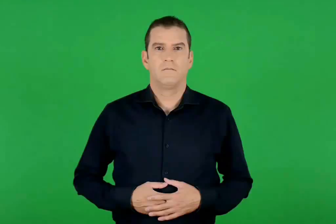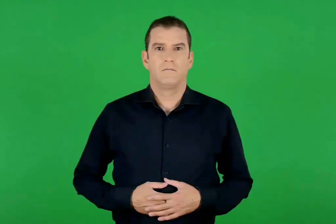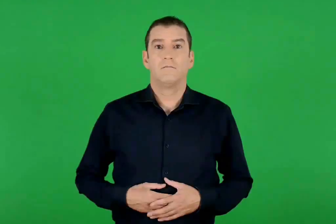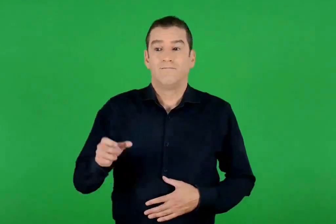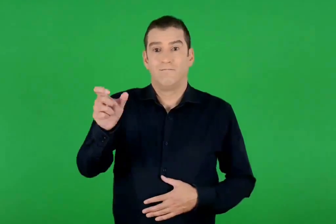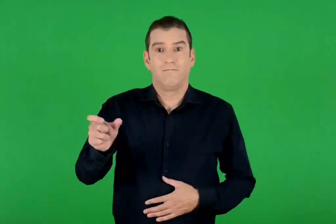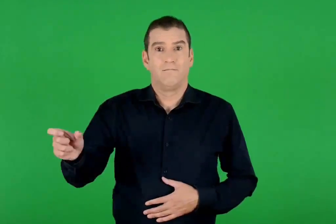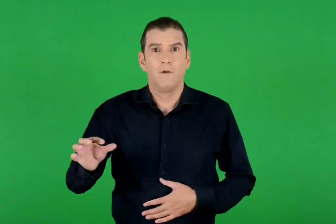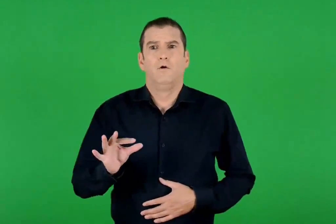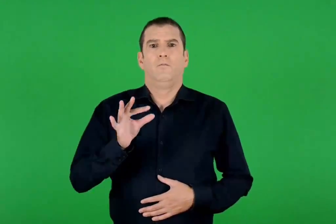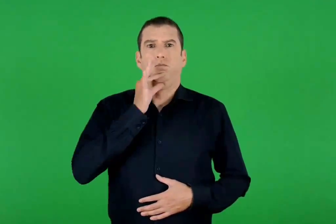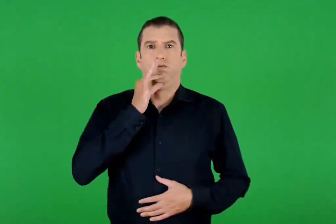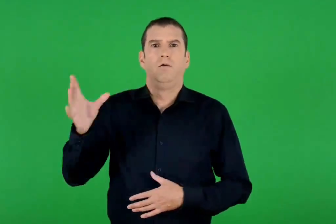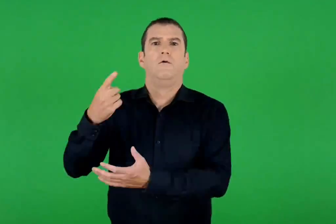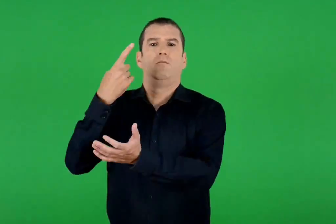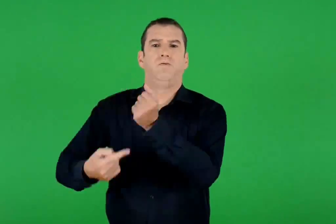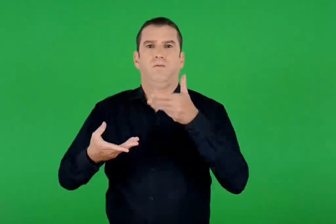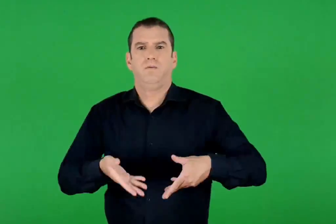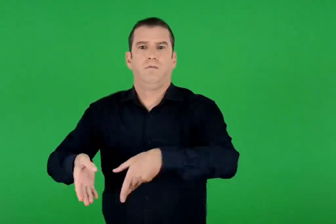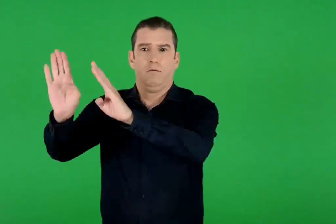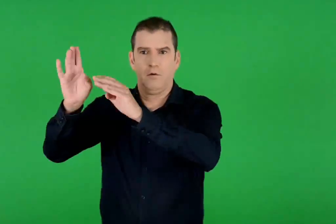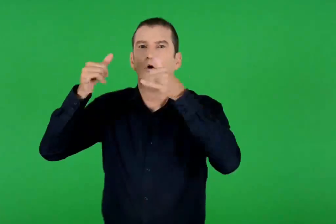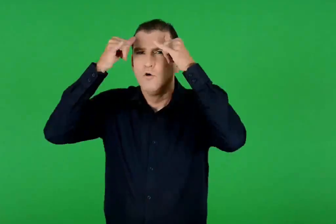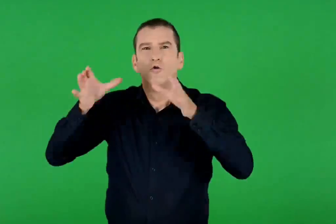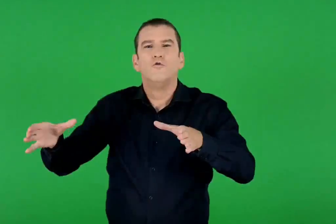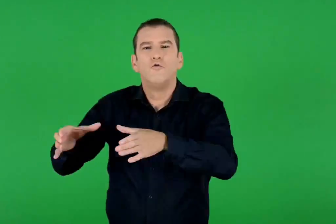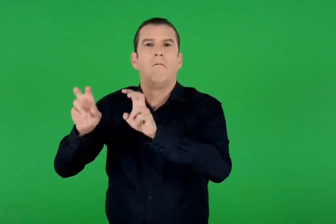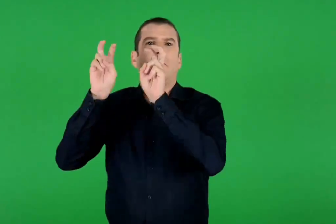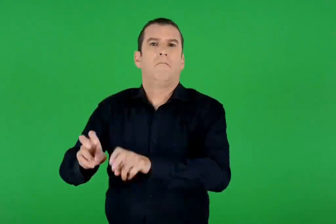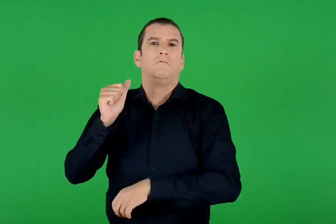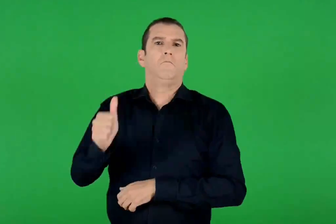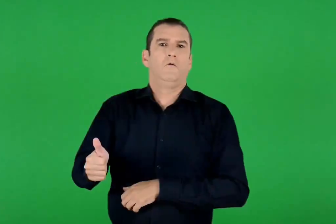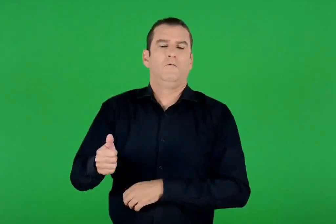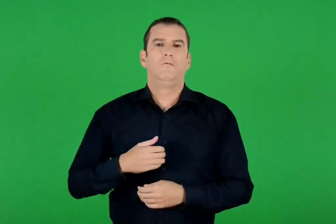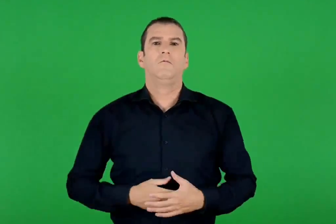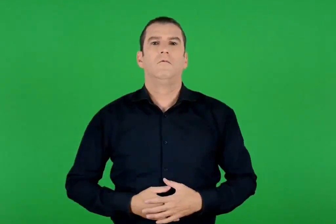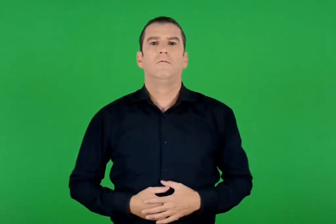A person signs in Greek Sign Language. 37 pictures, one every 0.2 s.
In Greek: αυτοί φοβήθηκαν και το έβαλαν στα πόδια , αφήνοντας μόνα τους τα ζώα
